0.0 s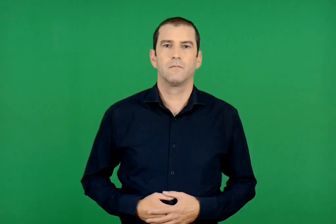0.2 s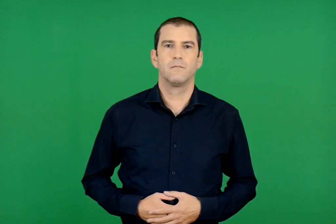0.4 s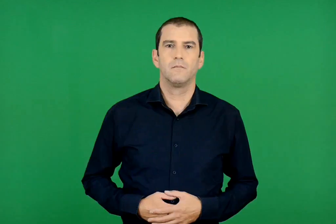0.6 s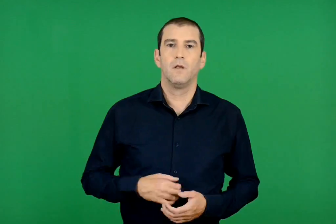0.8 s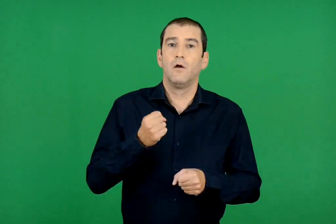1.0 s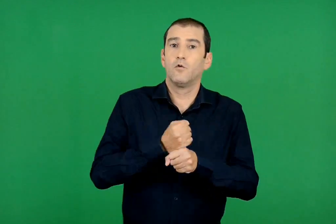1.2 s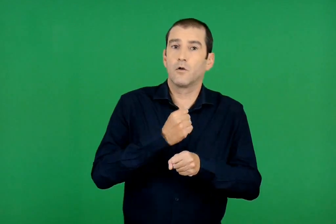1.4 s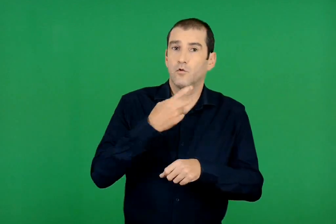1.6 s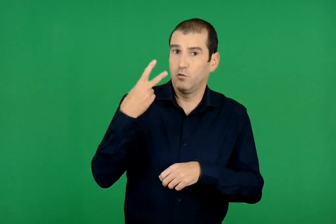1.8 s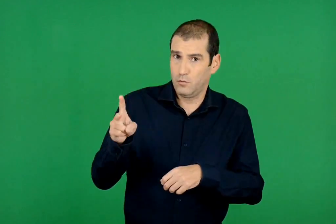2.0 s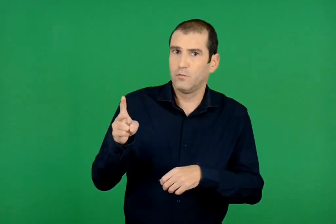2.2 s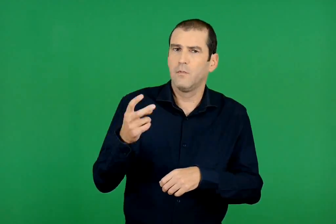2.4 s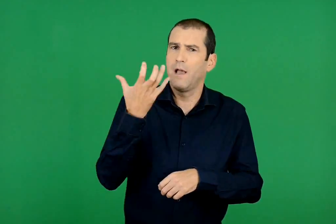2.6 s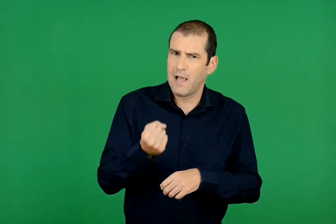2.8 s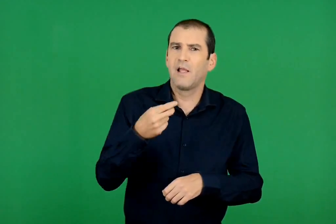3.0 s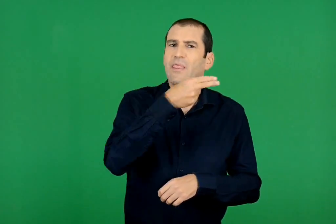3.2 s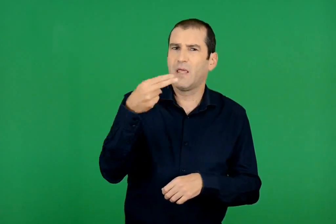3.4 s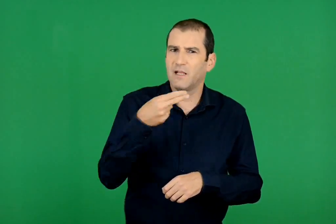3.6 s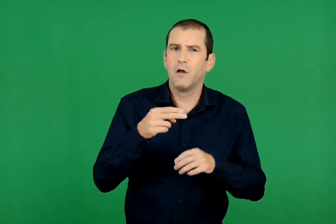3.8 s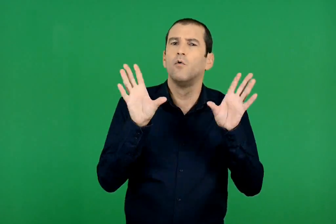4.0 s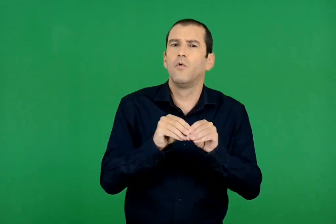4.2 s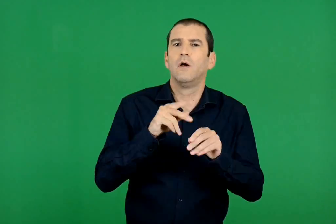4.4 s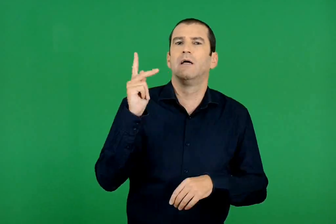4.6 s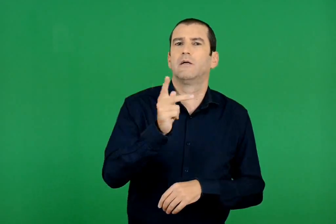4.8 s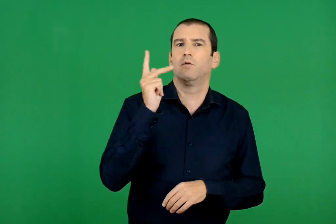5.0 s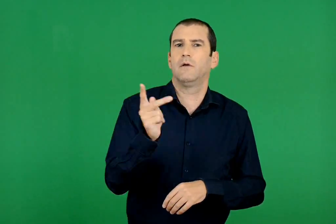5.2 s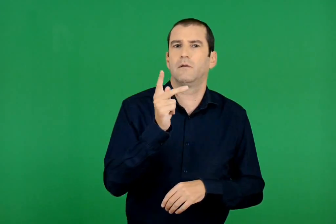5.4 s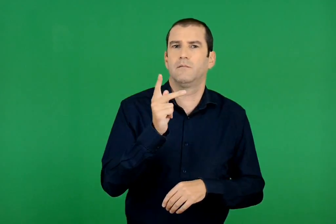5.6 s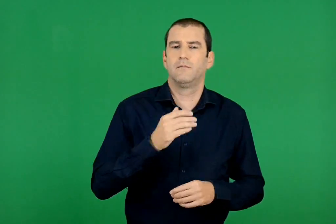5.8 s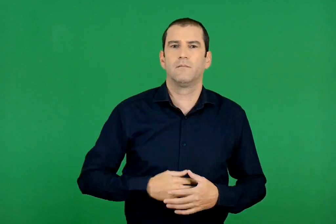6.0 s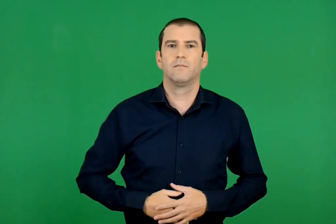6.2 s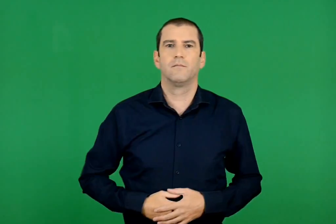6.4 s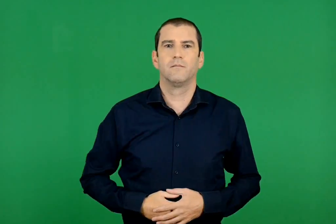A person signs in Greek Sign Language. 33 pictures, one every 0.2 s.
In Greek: το έργο του έχει κοινωνικό περιεχόμενο
